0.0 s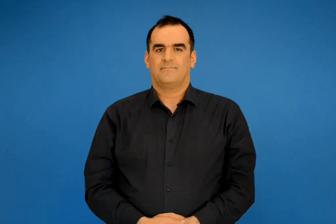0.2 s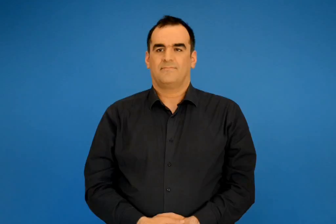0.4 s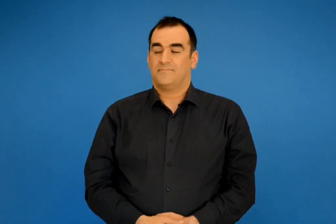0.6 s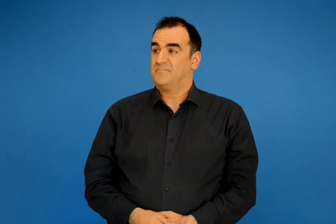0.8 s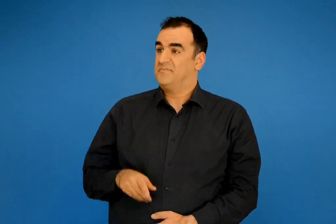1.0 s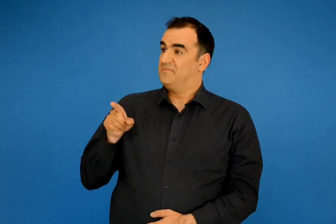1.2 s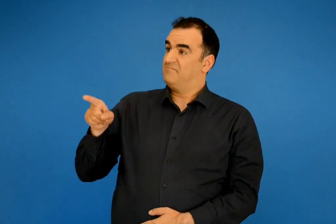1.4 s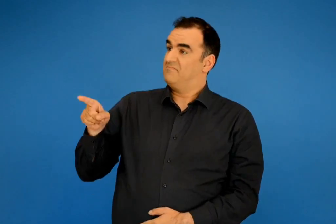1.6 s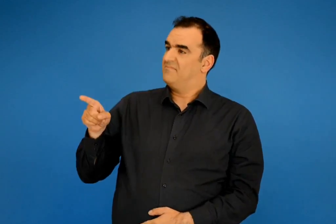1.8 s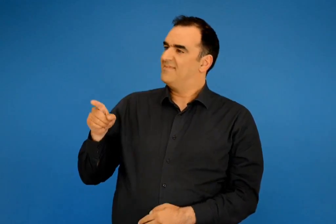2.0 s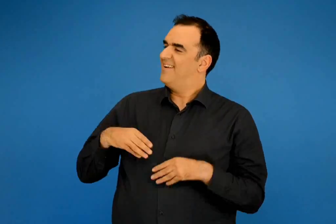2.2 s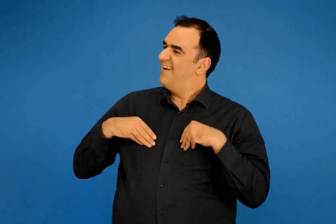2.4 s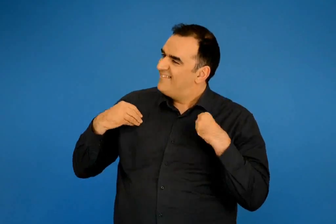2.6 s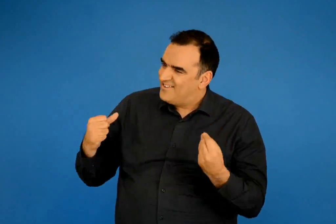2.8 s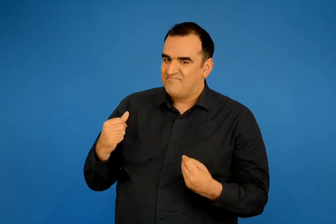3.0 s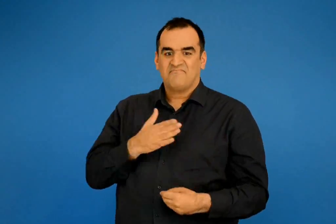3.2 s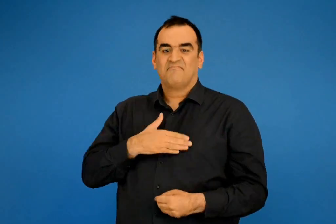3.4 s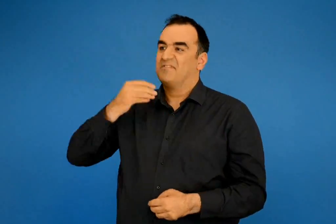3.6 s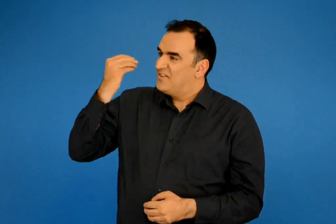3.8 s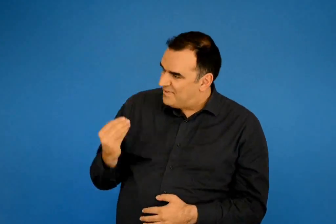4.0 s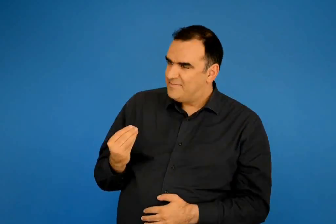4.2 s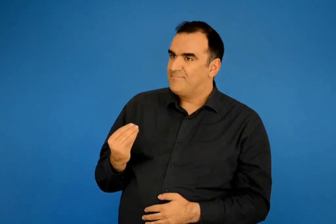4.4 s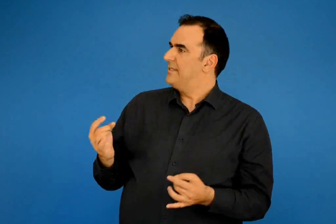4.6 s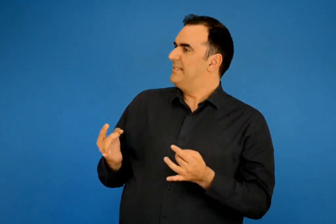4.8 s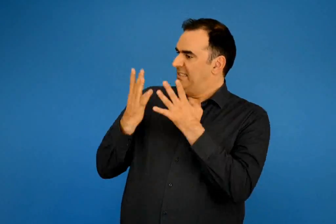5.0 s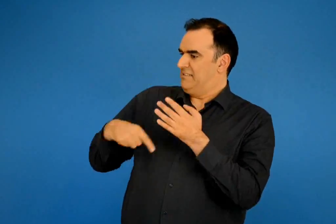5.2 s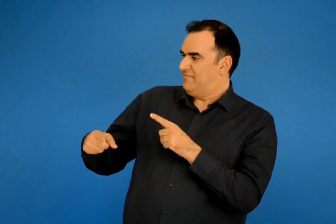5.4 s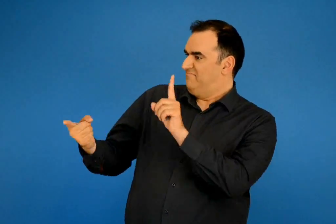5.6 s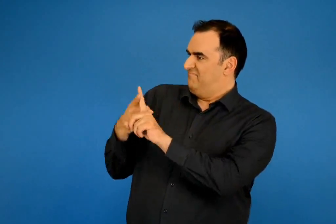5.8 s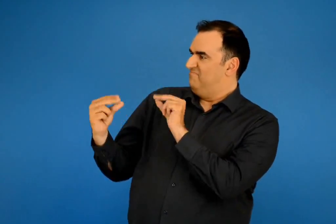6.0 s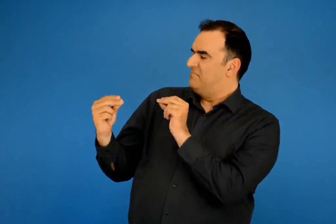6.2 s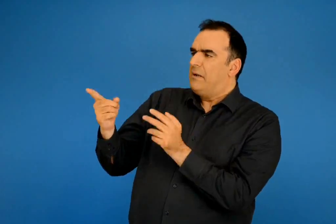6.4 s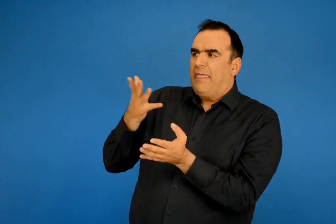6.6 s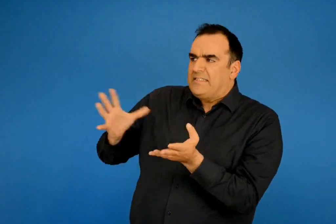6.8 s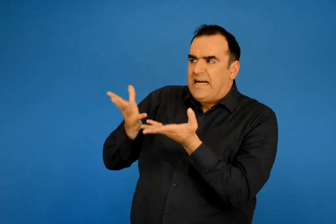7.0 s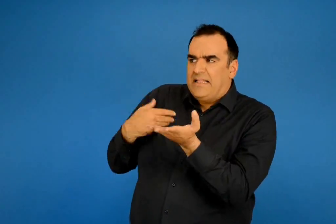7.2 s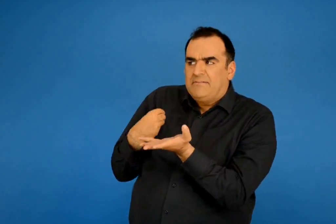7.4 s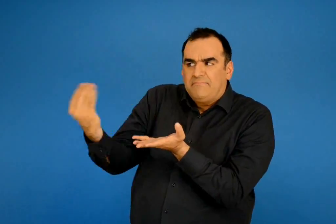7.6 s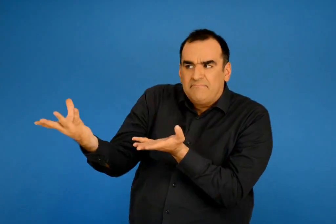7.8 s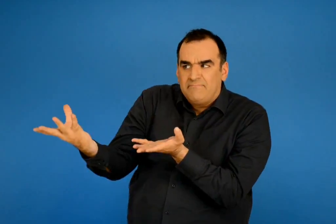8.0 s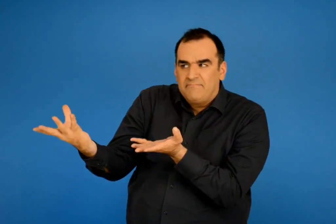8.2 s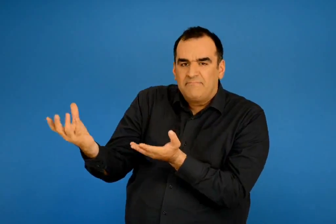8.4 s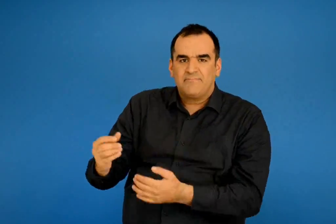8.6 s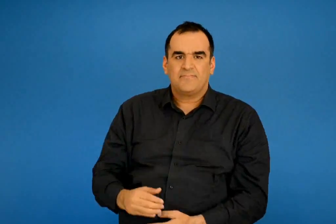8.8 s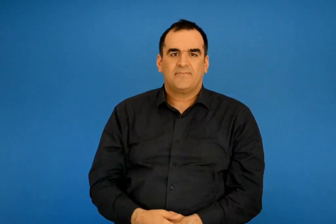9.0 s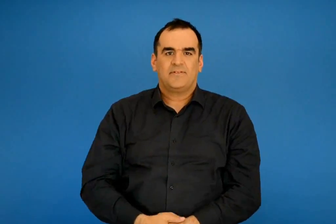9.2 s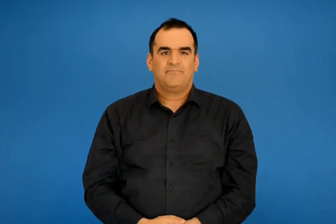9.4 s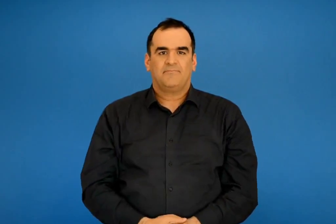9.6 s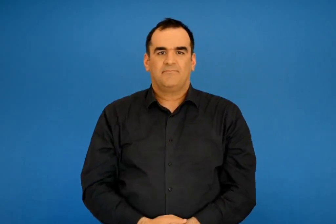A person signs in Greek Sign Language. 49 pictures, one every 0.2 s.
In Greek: είσαι ευγενικό παιδί λάμπη είπε και μια που το φέρε η τύχη να γνωριστούμε πες μου τι πράγμα θέλεις να σου κάνω
